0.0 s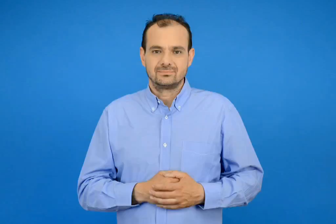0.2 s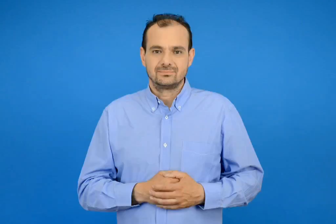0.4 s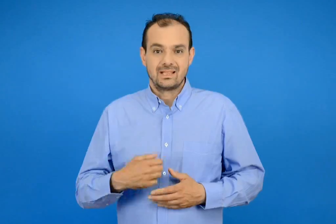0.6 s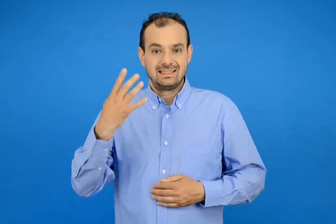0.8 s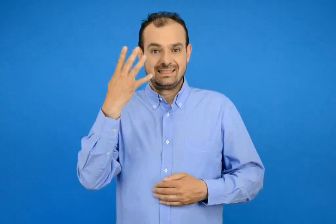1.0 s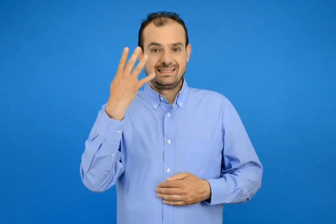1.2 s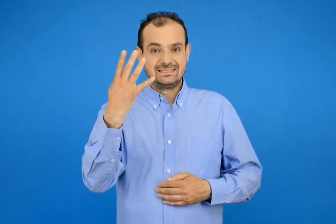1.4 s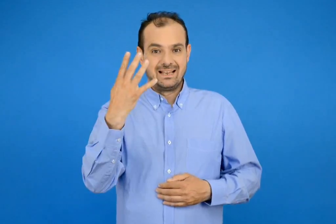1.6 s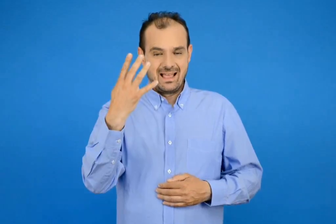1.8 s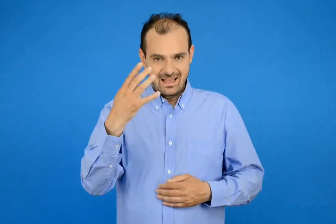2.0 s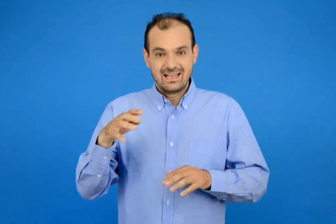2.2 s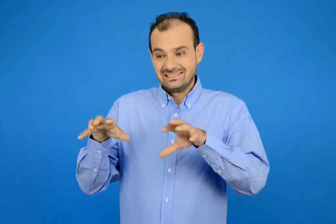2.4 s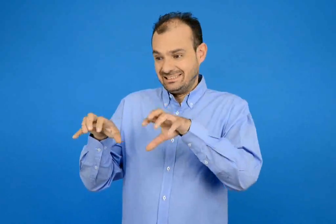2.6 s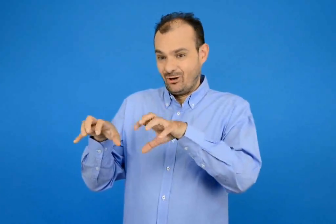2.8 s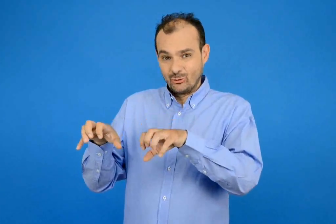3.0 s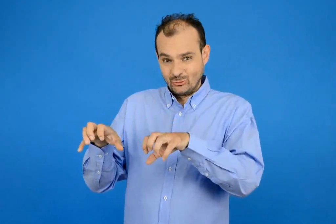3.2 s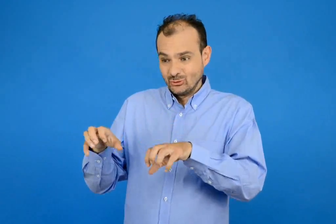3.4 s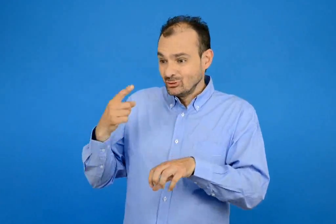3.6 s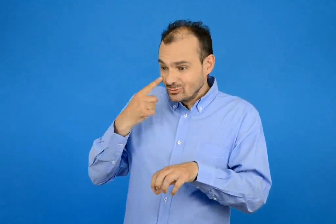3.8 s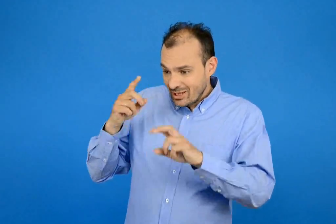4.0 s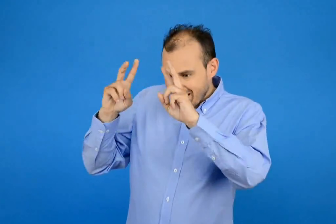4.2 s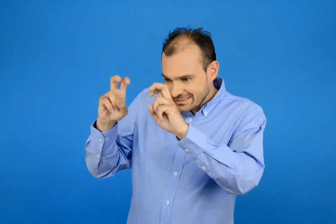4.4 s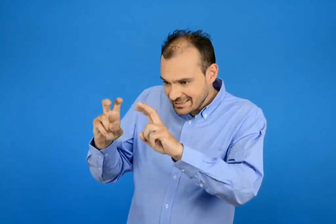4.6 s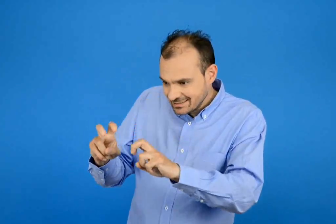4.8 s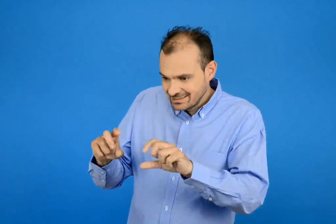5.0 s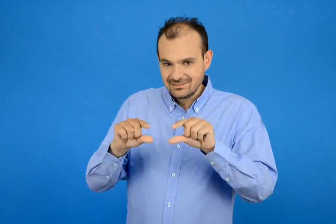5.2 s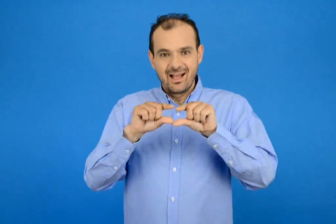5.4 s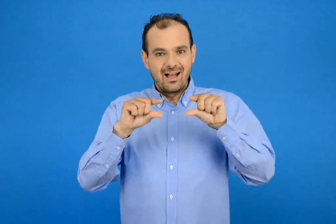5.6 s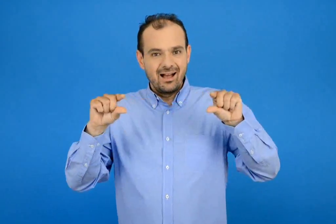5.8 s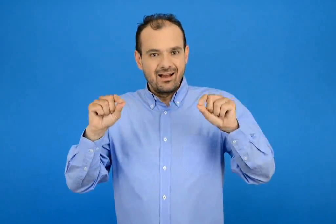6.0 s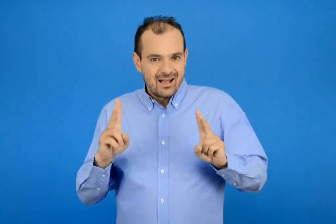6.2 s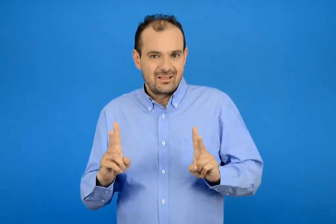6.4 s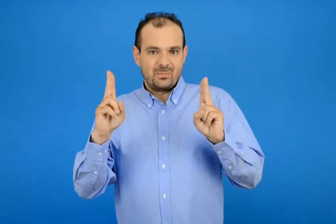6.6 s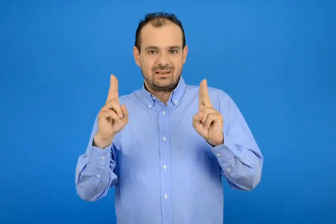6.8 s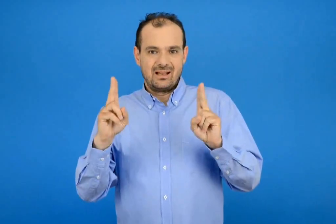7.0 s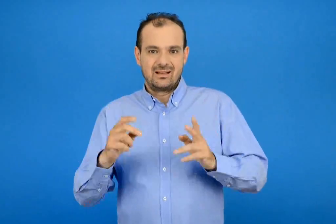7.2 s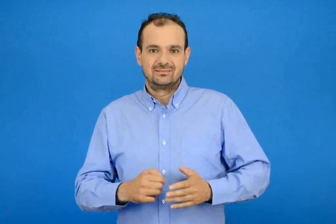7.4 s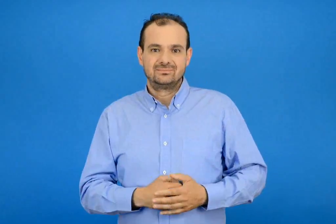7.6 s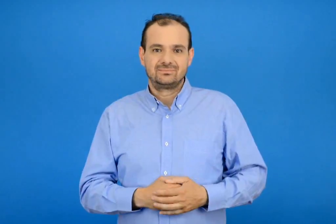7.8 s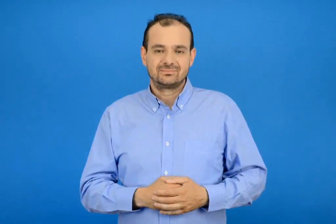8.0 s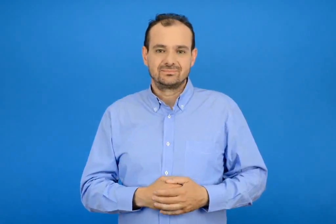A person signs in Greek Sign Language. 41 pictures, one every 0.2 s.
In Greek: 4 νικόλαος γύζης η εξέταση των σκυλιών λεπτομέρεια
